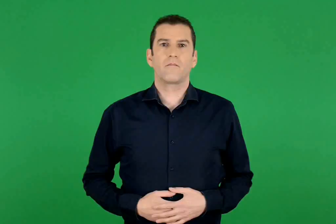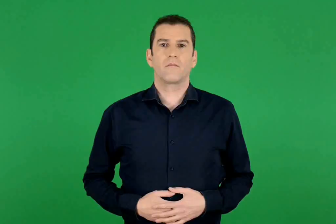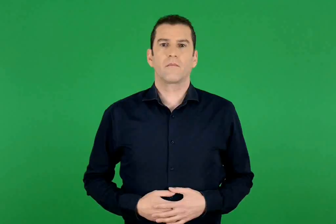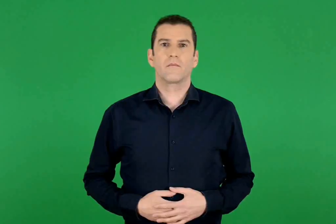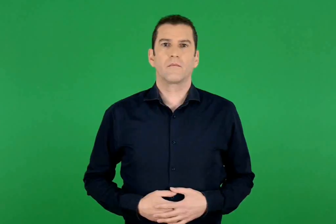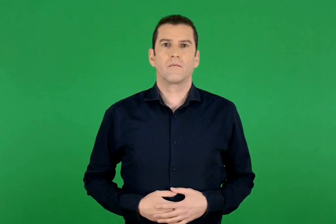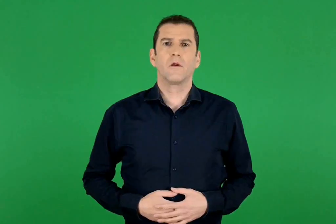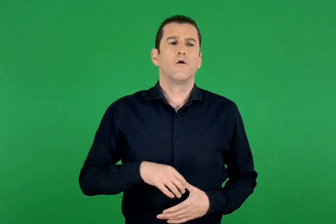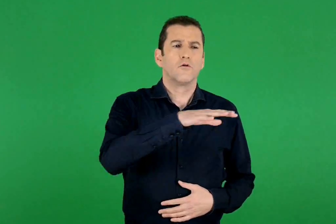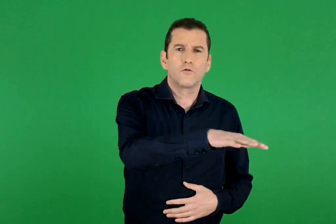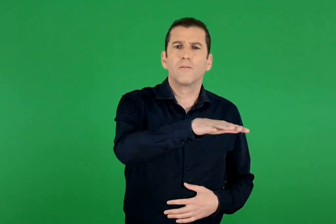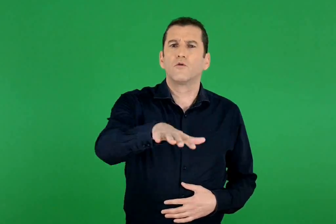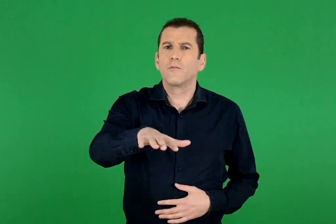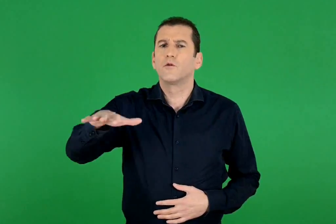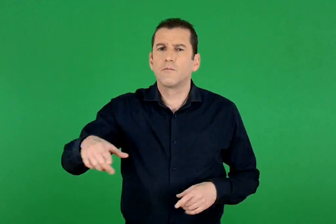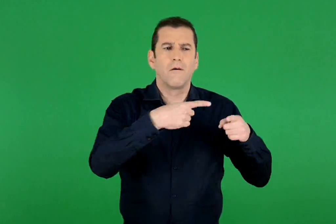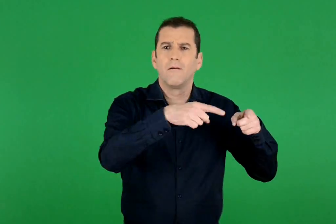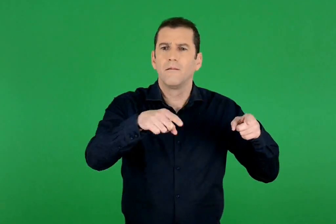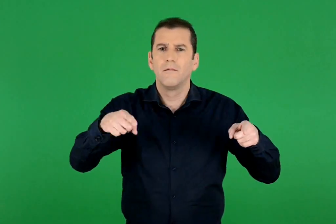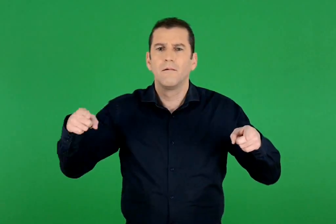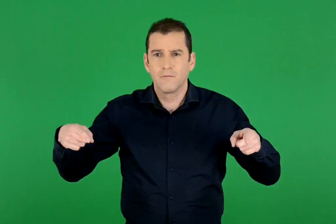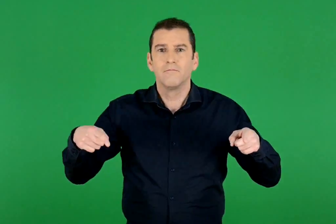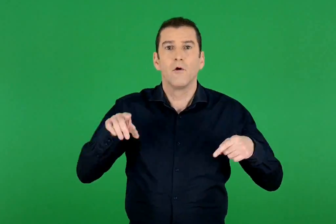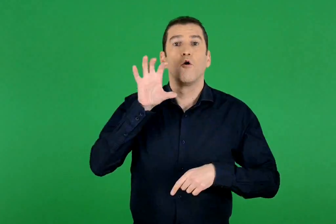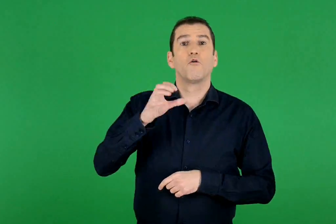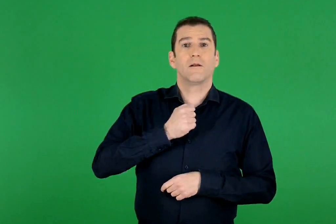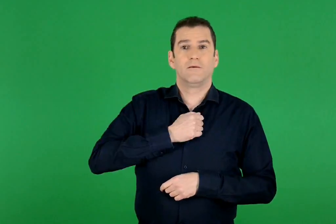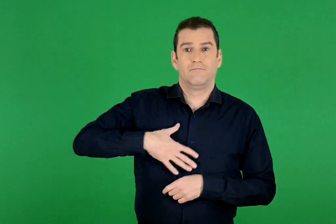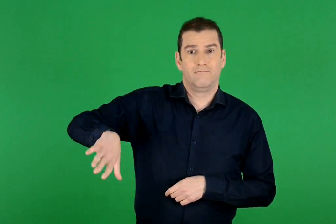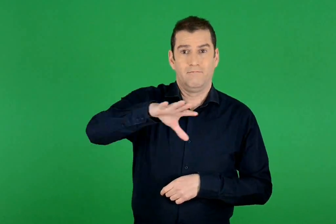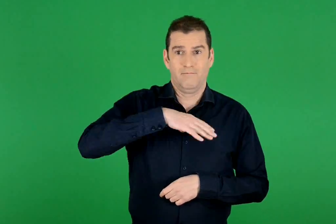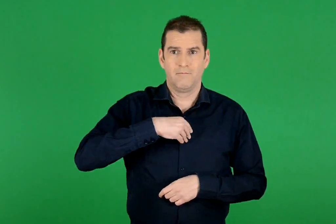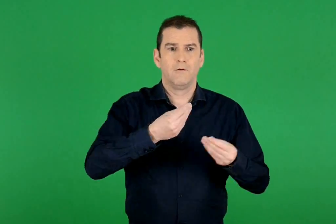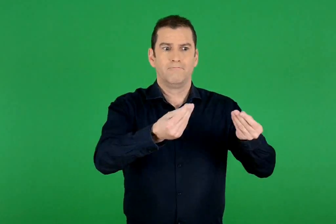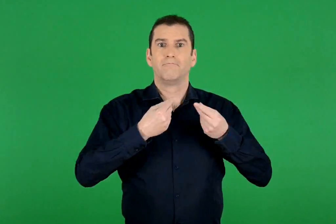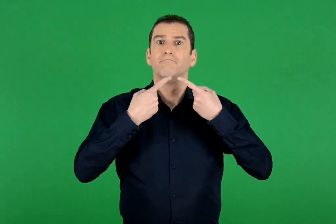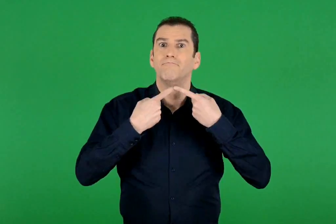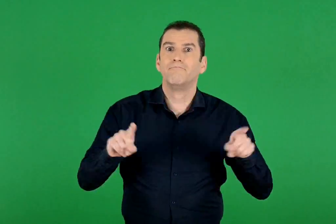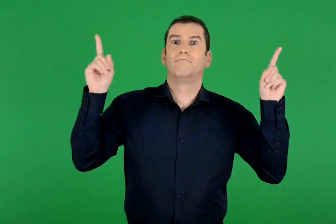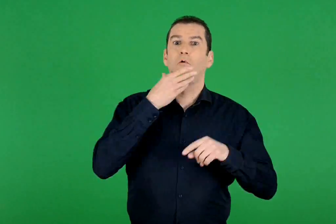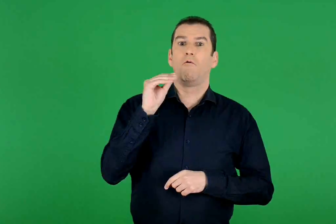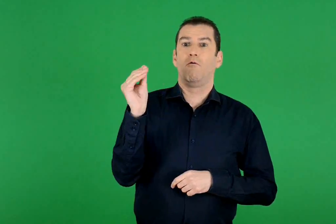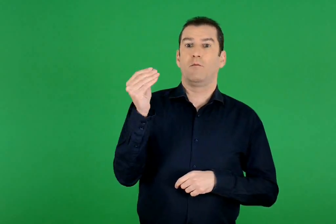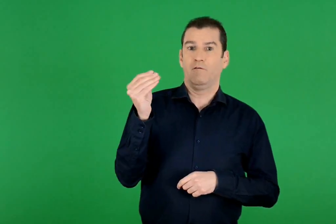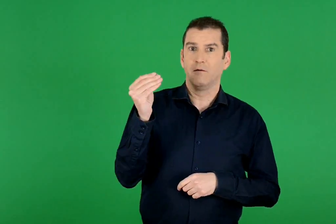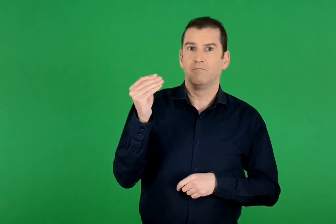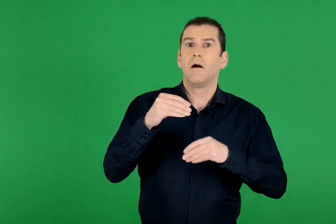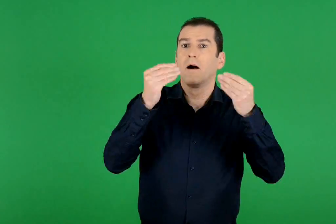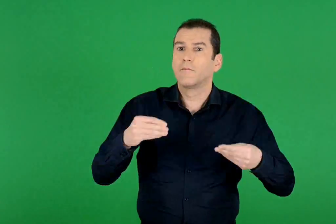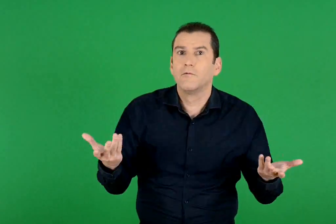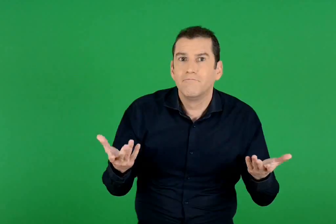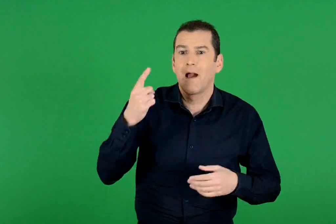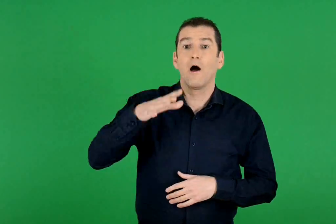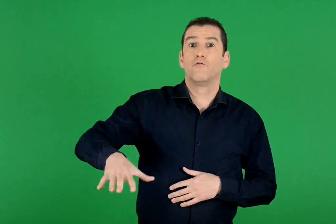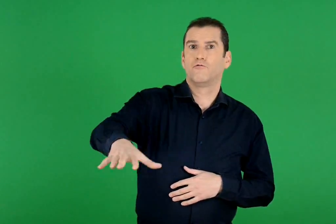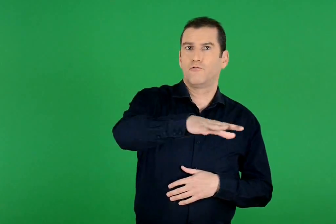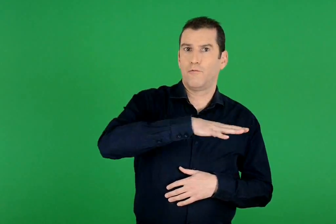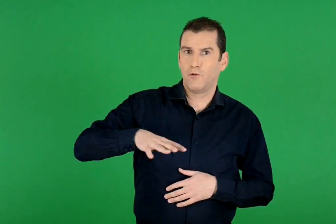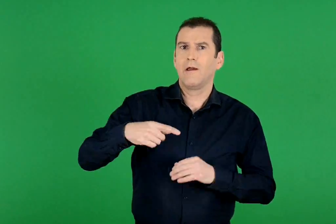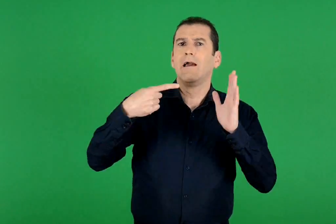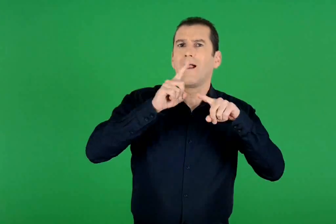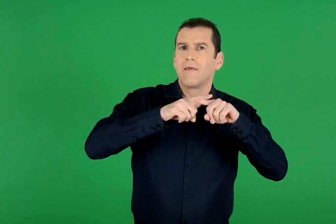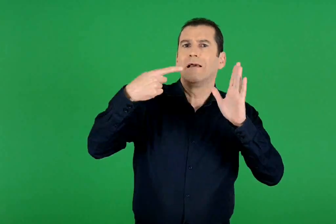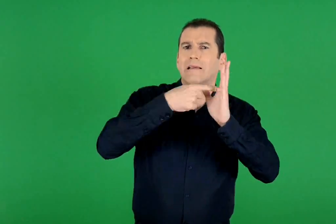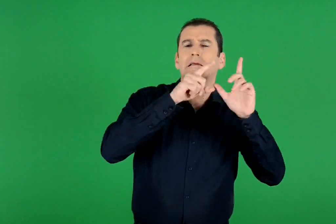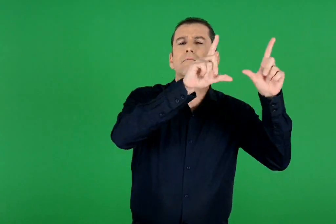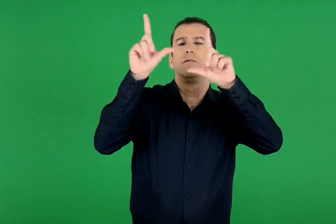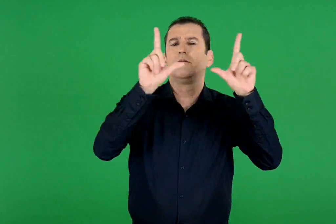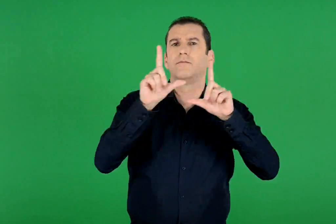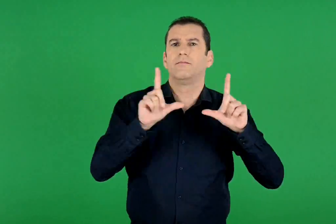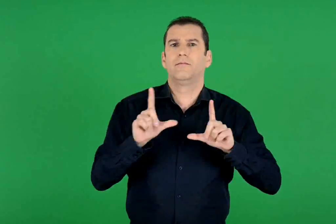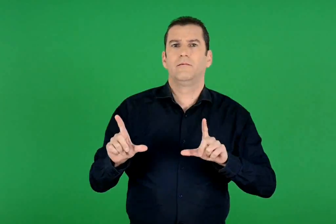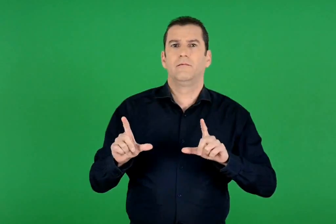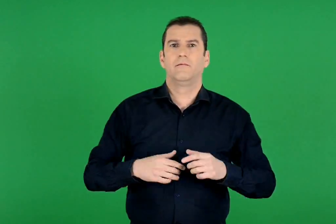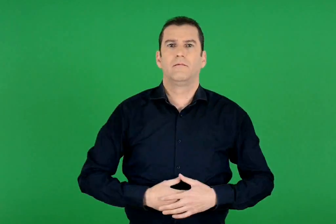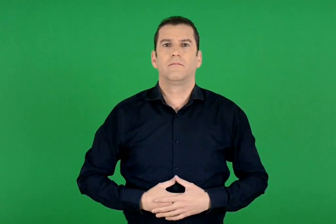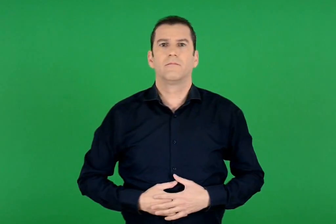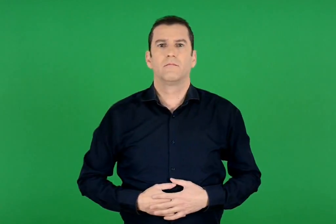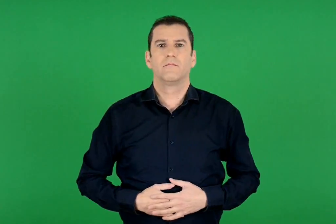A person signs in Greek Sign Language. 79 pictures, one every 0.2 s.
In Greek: οι διαφορετικοί τόποι δίνουν μια ξεχωριστή ομορφιά στη χώρα μας , δημιουργούν έναν τόπο με χίλια πρόσωπα
